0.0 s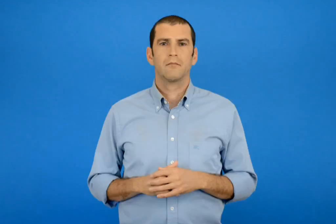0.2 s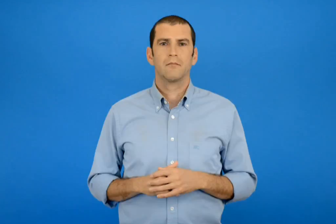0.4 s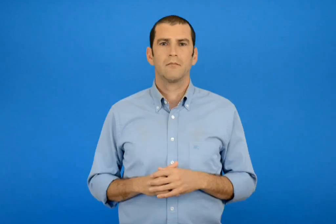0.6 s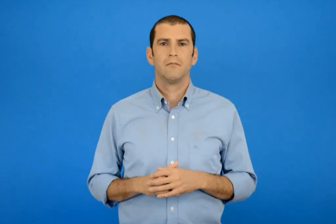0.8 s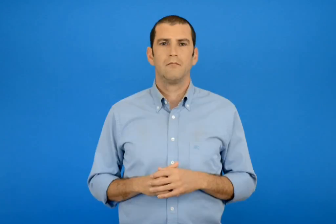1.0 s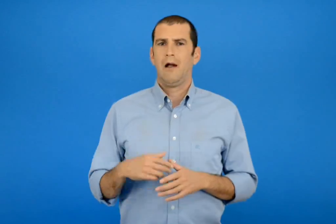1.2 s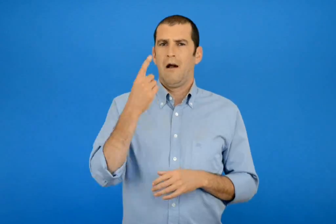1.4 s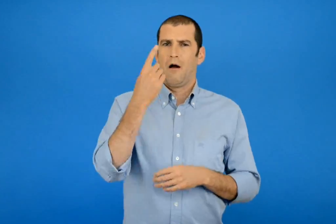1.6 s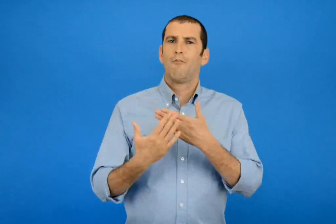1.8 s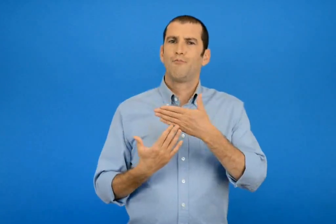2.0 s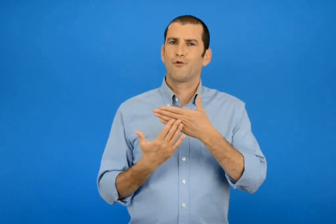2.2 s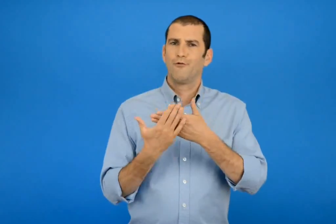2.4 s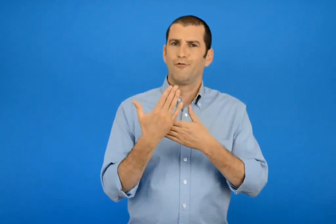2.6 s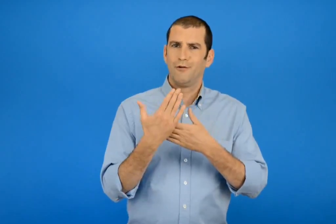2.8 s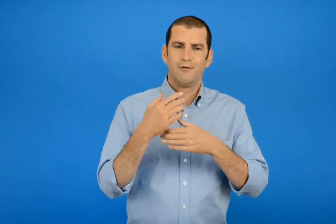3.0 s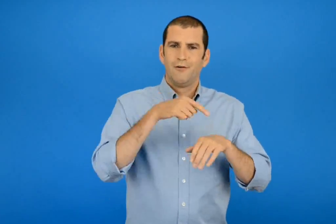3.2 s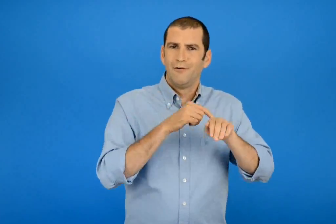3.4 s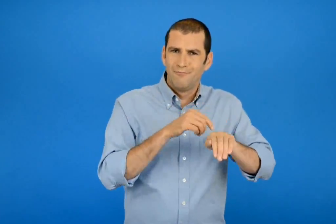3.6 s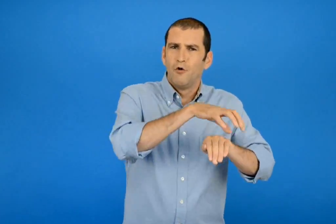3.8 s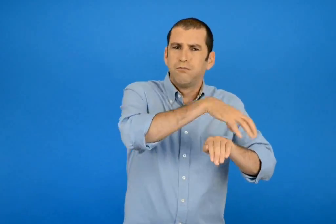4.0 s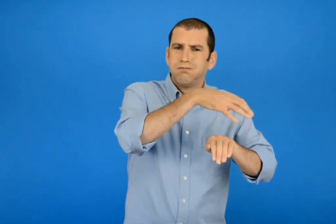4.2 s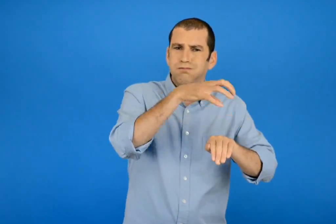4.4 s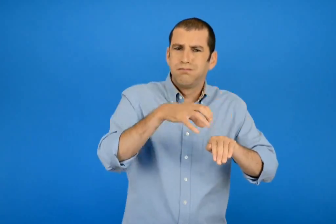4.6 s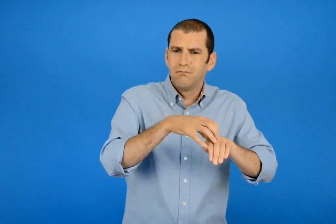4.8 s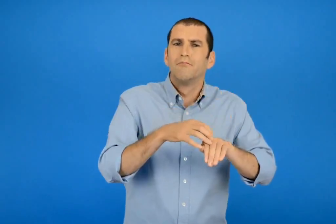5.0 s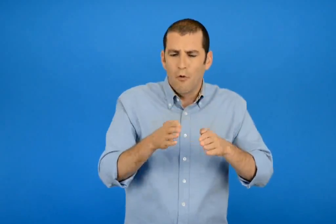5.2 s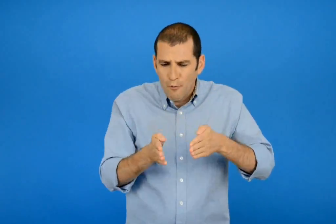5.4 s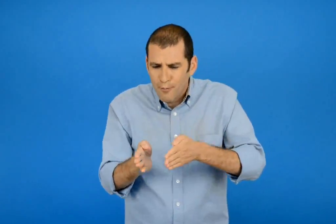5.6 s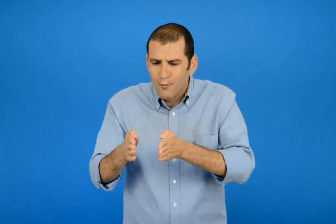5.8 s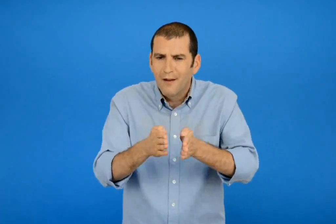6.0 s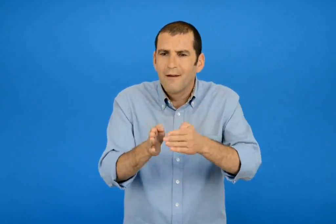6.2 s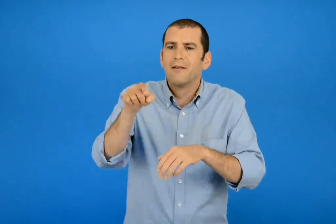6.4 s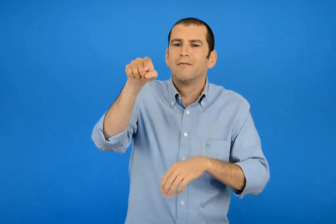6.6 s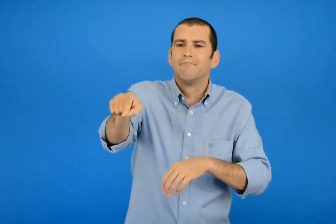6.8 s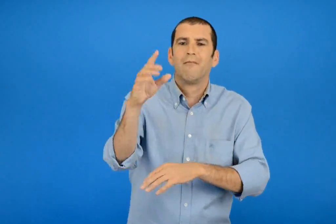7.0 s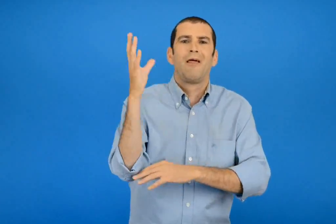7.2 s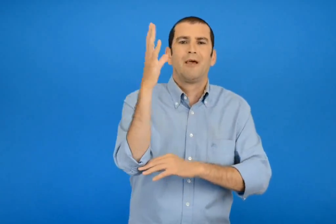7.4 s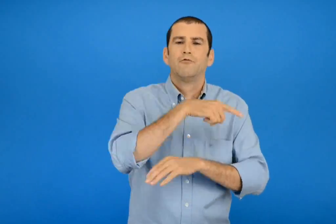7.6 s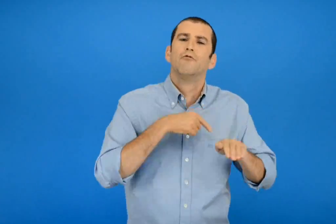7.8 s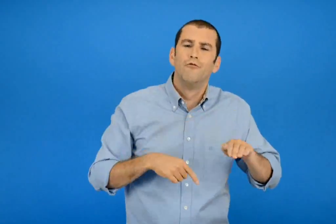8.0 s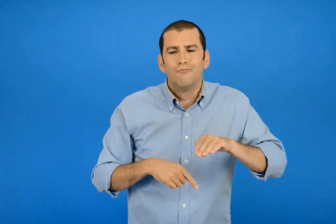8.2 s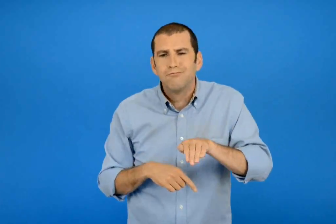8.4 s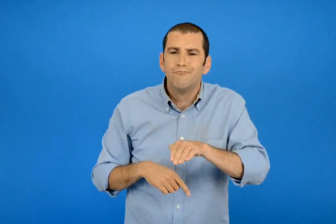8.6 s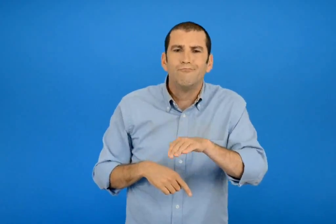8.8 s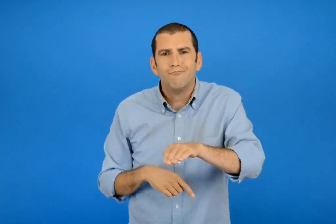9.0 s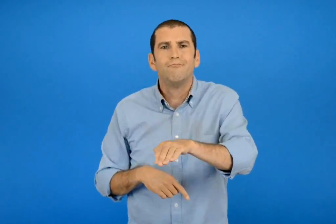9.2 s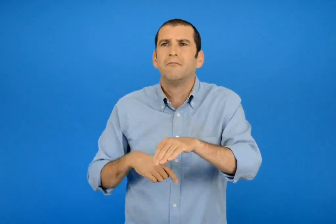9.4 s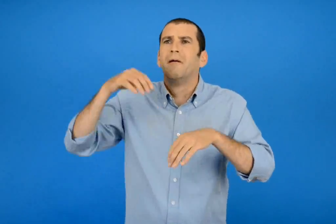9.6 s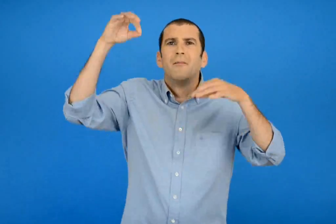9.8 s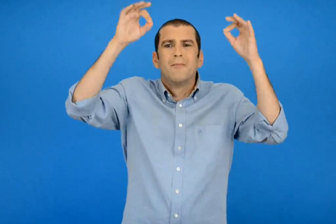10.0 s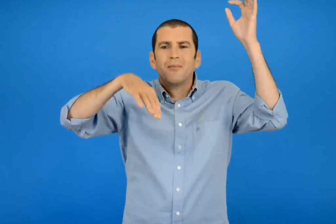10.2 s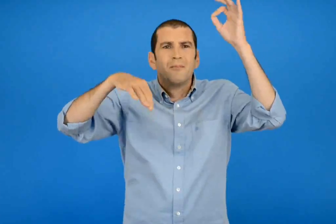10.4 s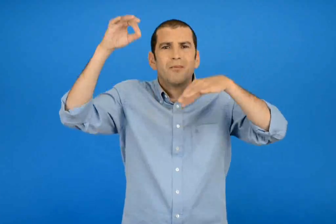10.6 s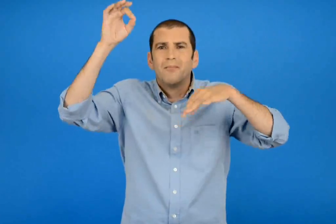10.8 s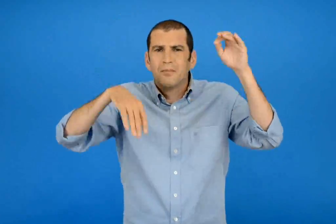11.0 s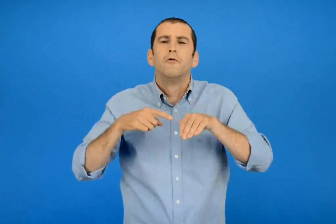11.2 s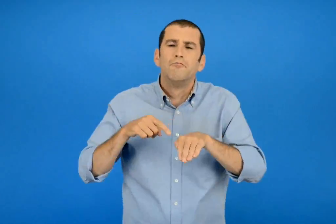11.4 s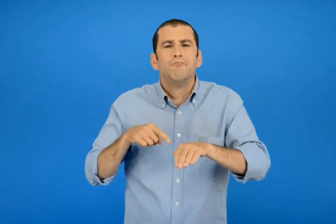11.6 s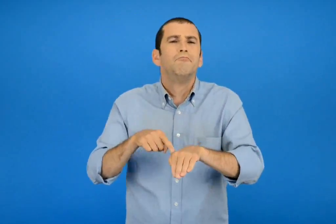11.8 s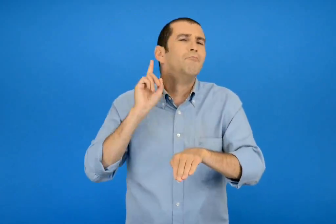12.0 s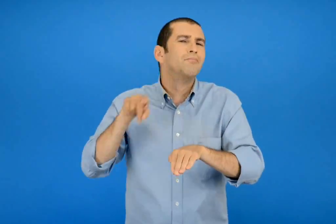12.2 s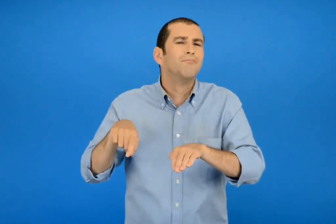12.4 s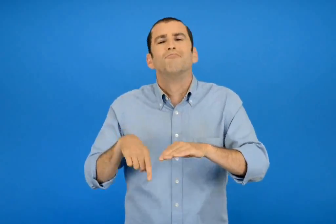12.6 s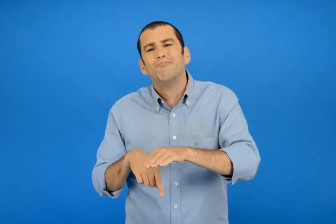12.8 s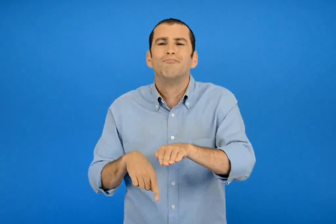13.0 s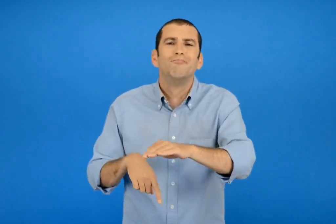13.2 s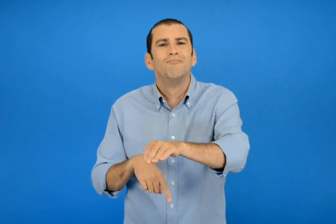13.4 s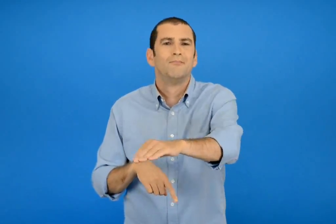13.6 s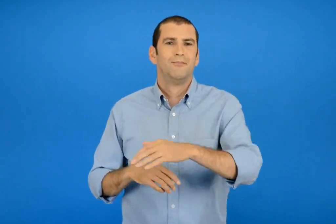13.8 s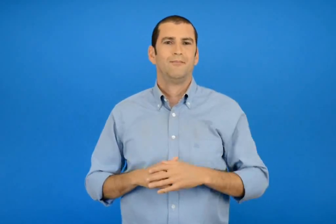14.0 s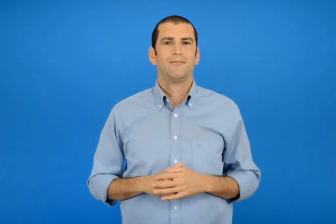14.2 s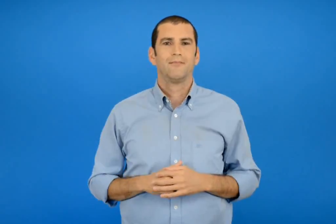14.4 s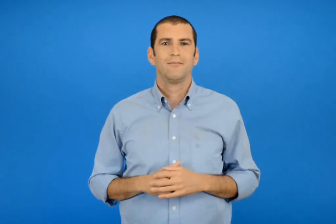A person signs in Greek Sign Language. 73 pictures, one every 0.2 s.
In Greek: ένα πρωινό ο κατσαρομάλλης πηρέ το μονοπάτι που έβγαζε στο δάσος ψιχάλιζε μα ούτε που τον ένοιαζε
